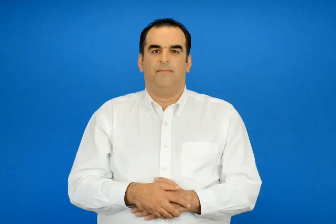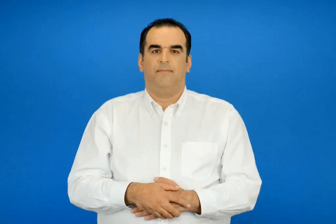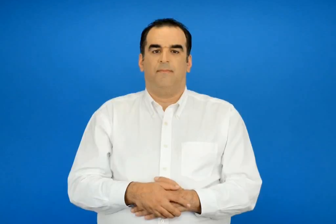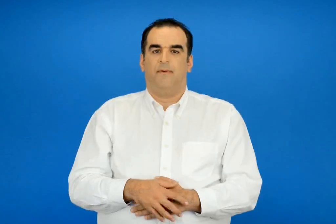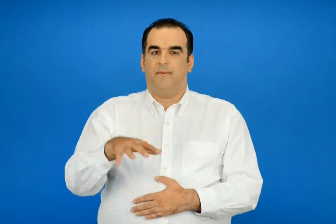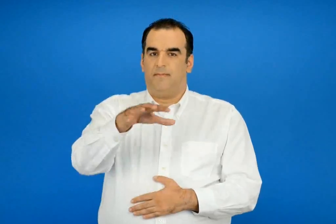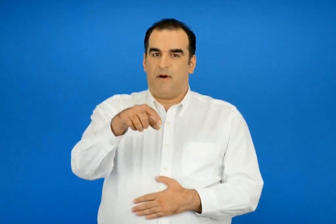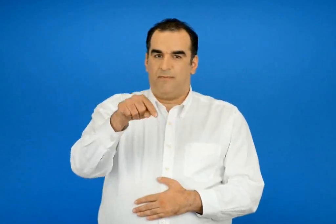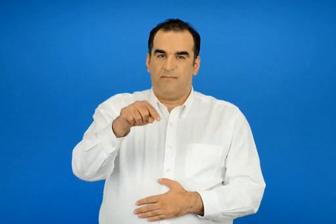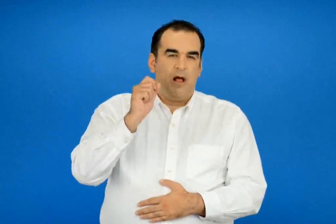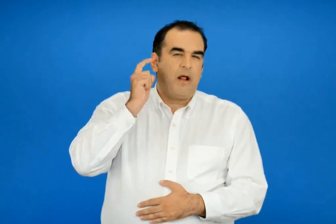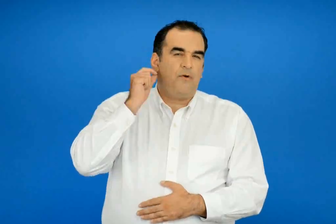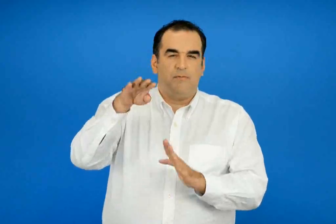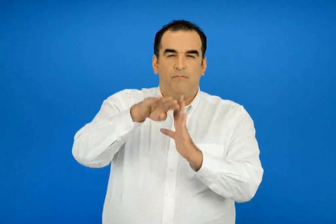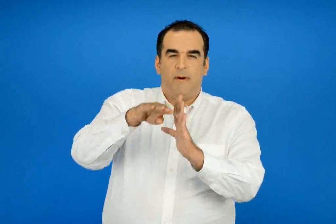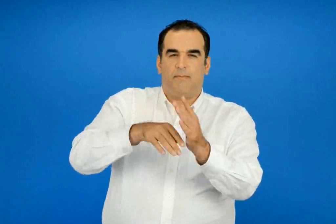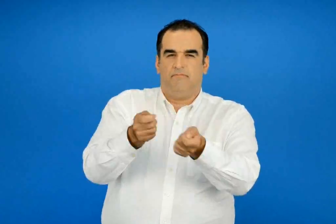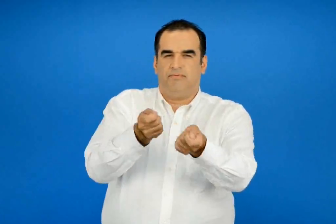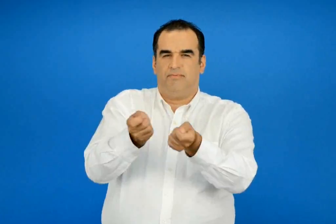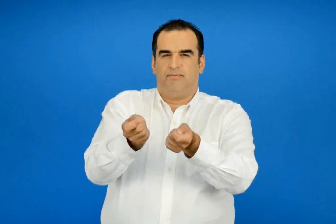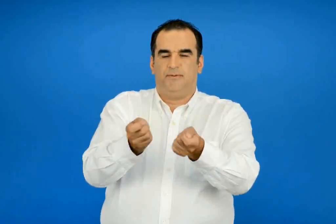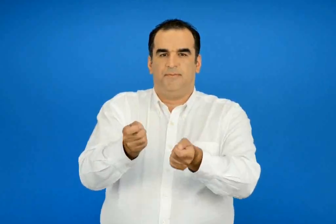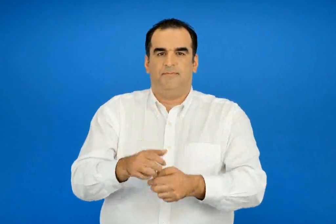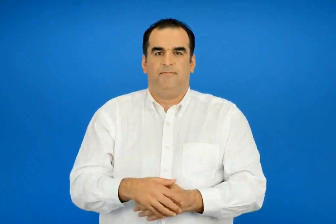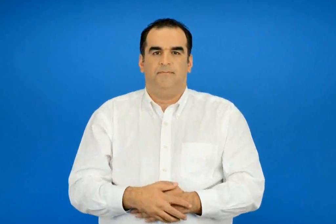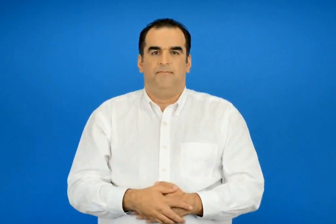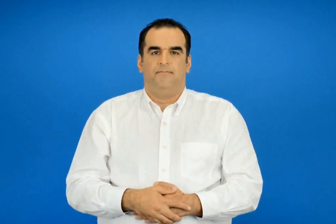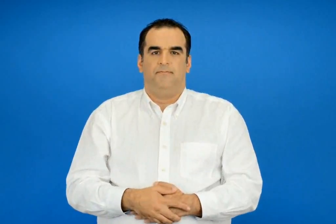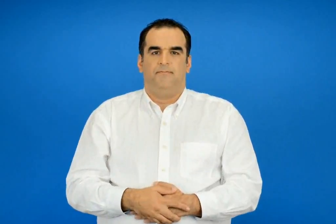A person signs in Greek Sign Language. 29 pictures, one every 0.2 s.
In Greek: τις εκδηλώσεις που διοργανώνονται στην περιοχή
